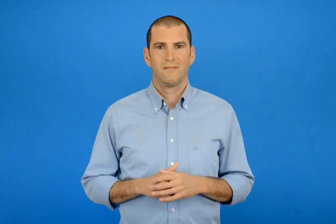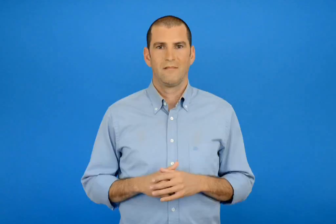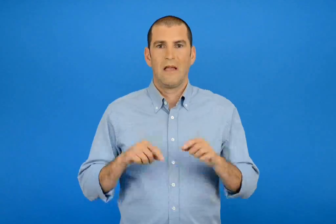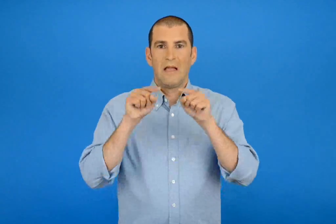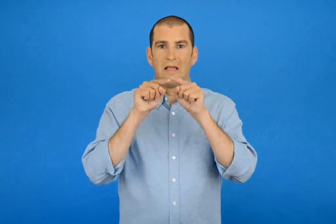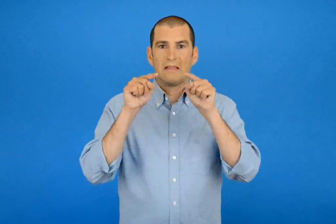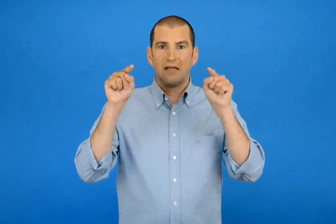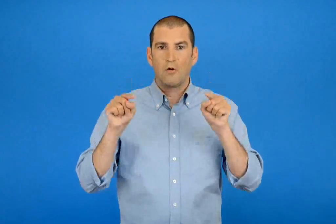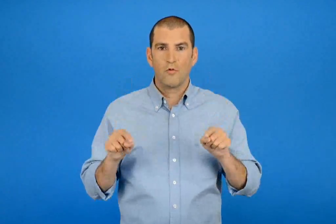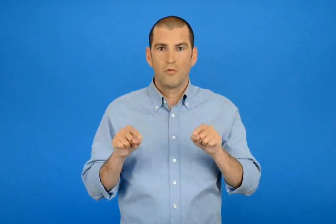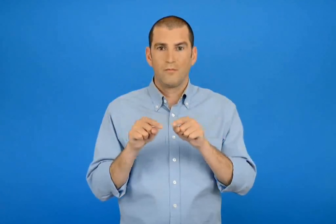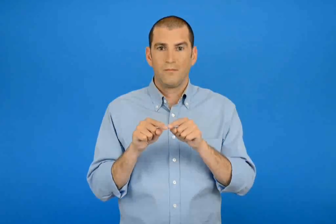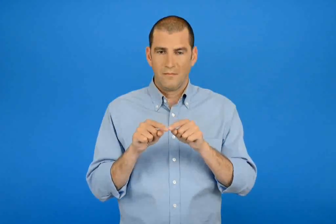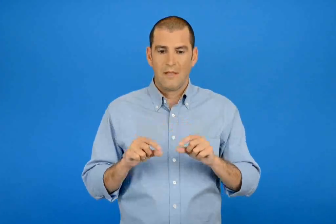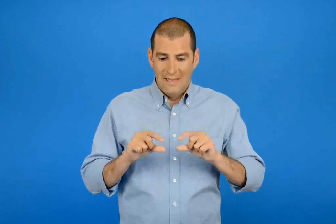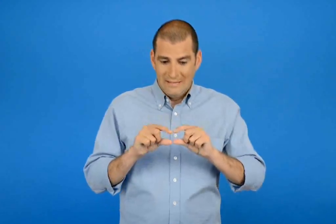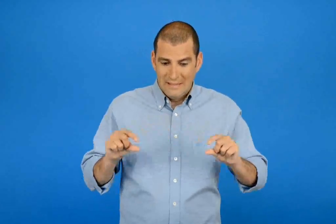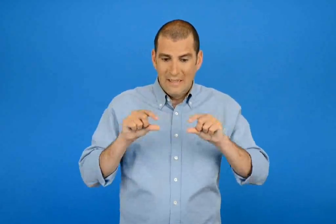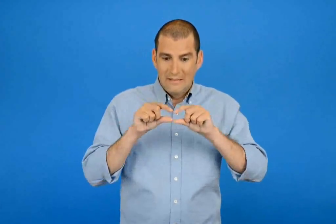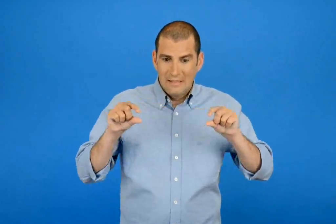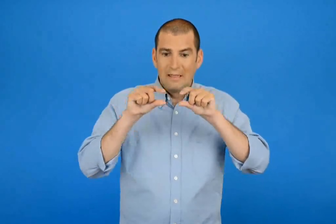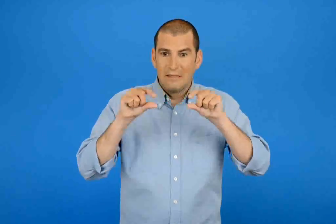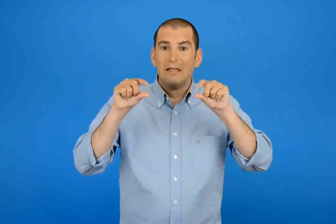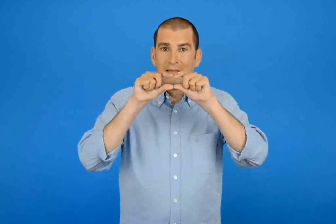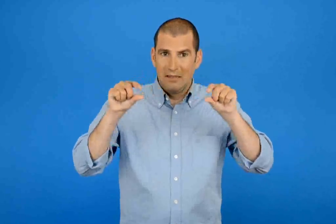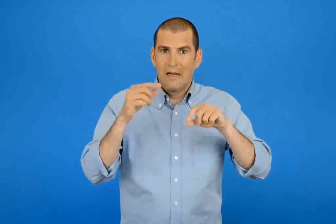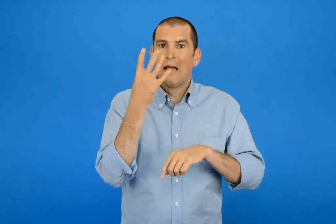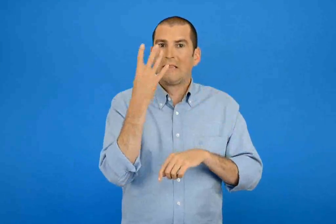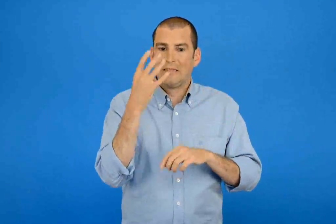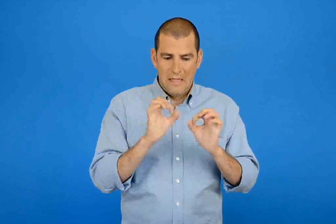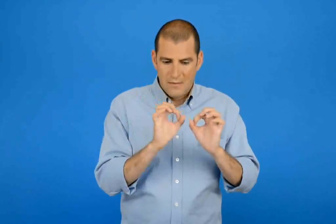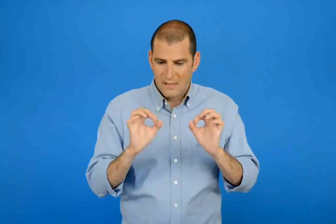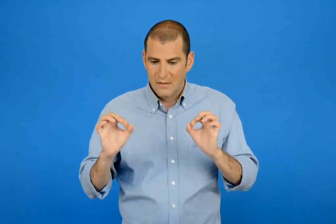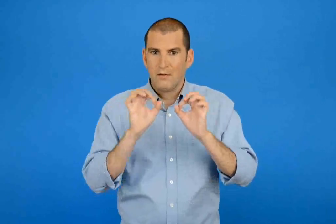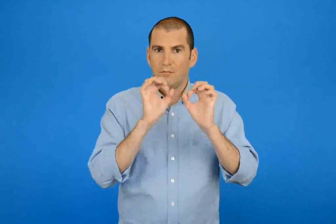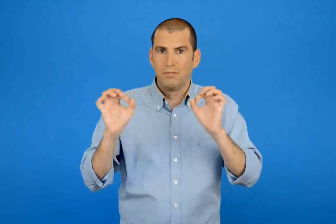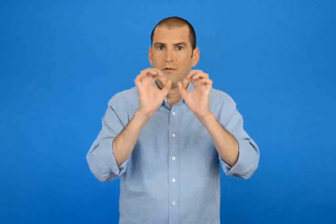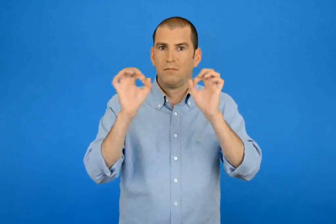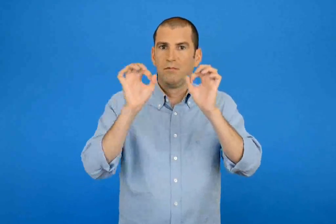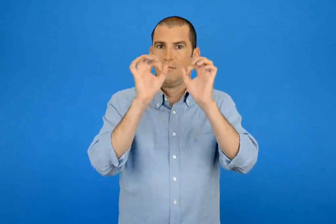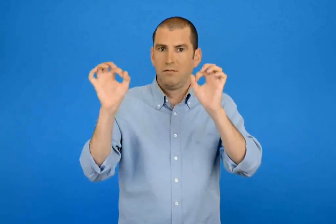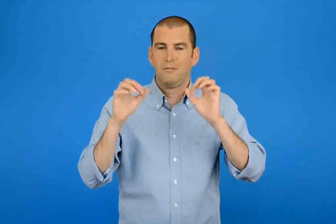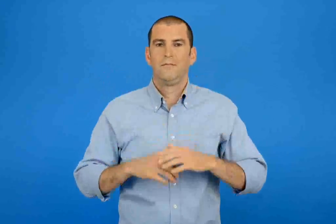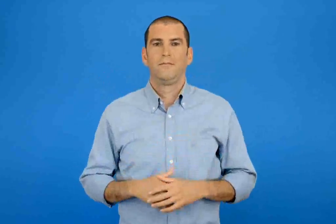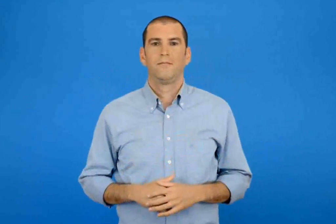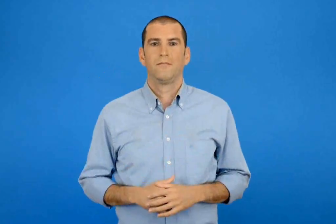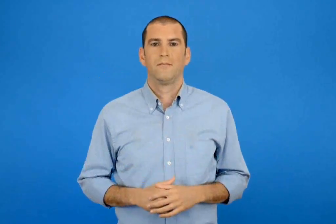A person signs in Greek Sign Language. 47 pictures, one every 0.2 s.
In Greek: τετράγωνο με 4 σειρές από 4 καπάκια
